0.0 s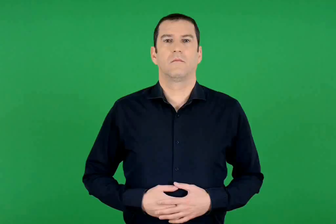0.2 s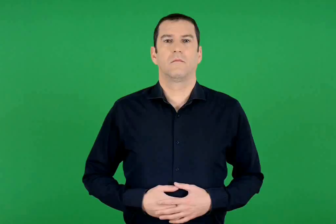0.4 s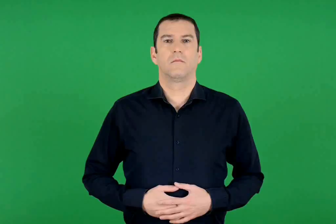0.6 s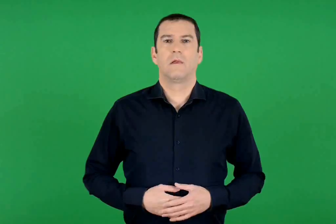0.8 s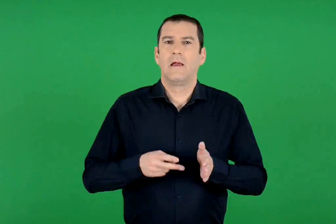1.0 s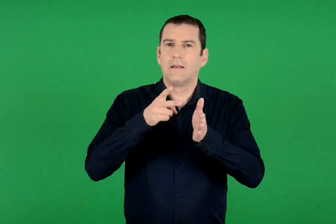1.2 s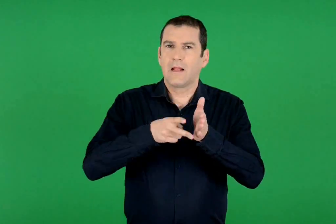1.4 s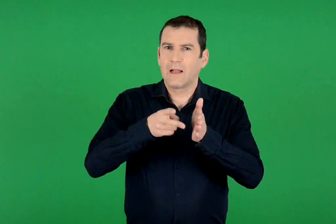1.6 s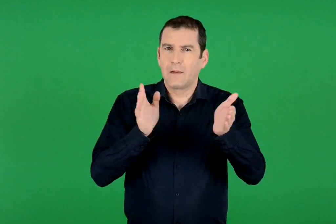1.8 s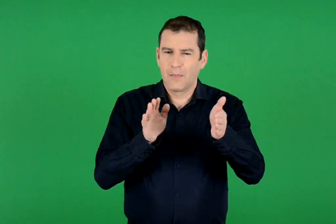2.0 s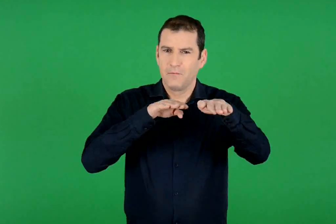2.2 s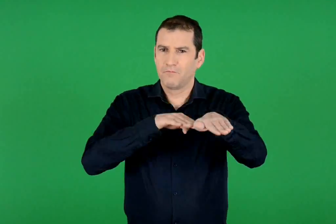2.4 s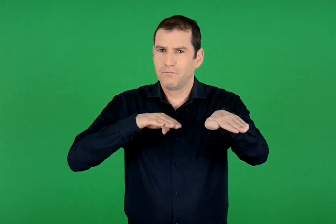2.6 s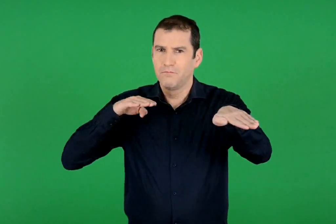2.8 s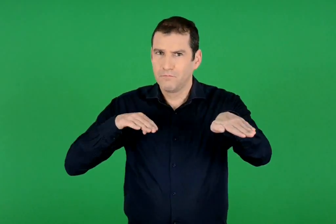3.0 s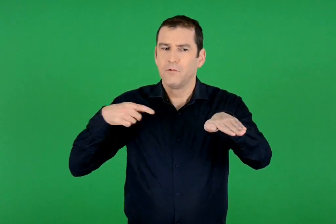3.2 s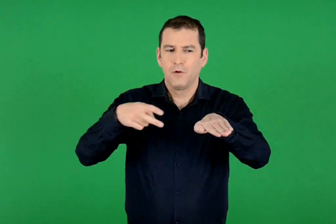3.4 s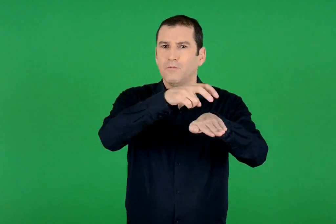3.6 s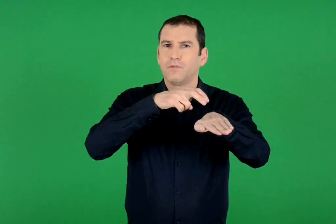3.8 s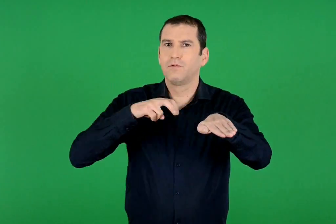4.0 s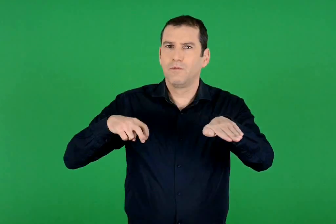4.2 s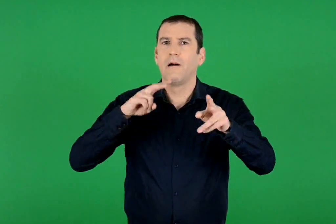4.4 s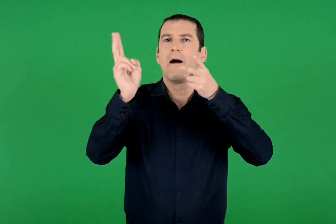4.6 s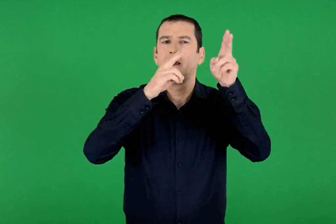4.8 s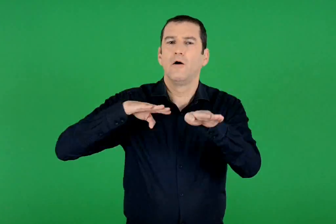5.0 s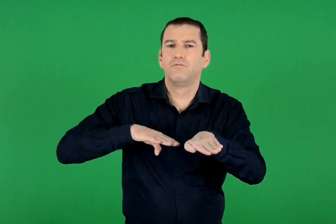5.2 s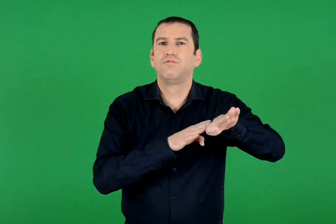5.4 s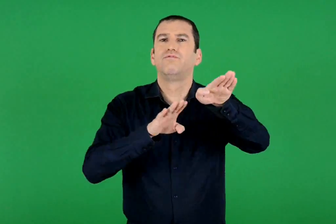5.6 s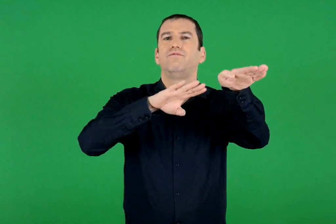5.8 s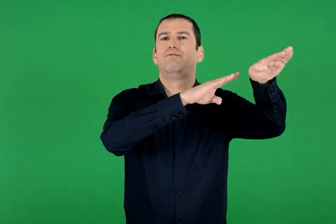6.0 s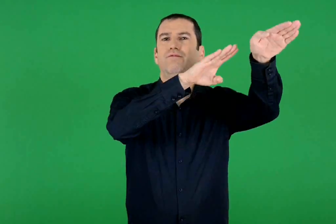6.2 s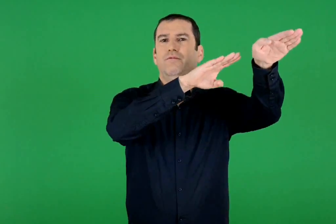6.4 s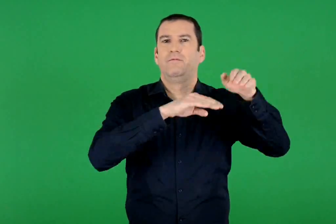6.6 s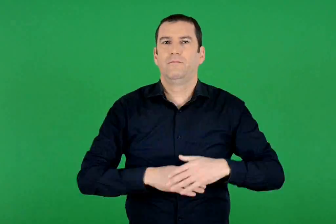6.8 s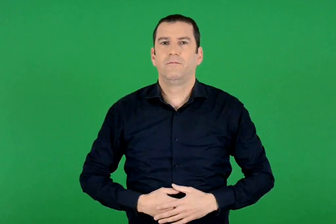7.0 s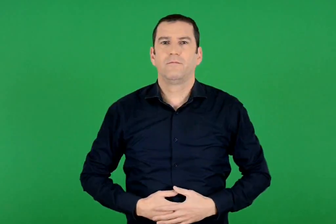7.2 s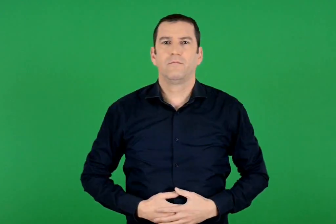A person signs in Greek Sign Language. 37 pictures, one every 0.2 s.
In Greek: με το μαγικό τρενάκι πετάμε στον αέρα
